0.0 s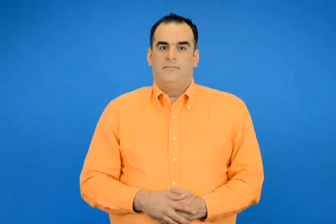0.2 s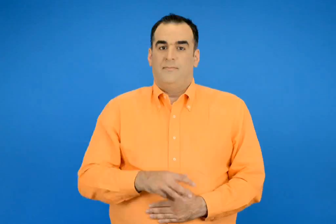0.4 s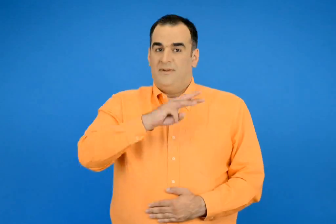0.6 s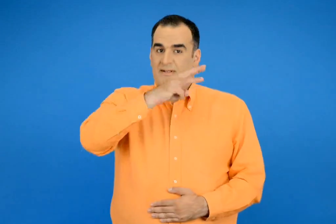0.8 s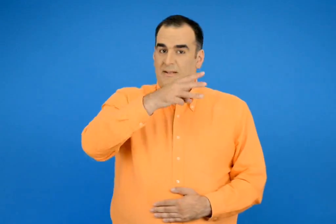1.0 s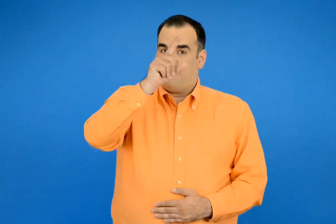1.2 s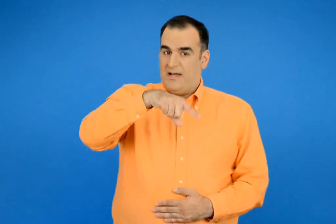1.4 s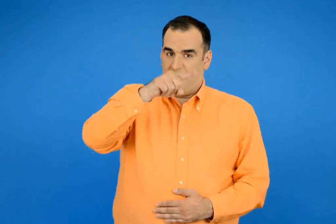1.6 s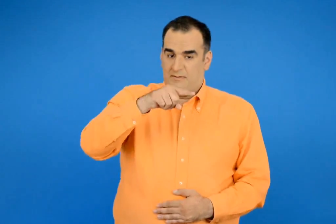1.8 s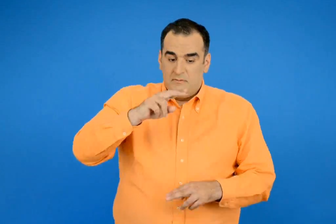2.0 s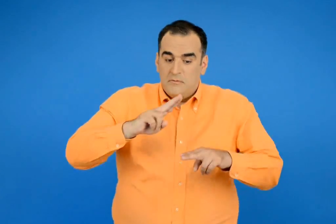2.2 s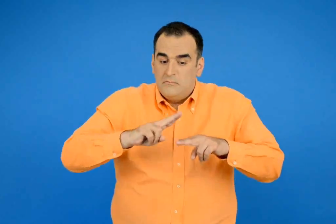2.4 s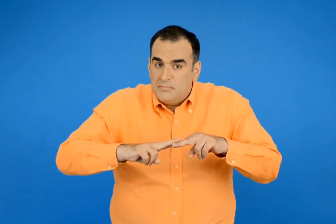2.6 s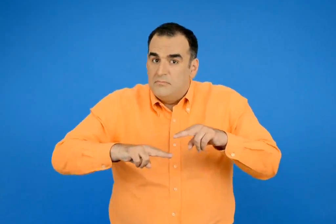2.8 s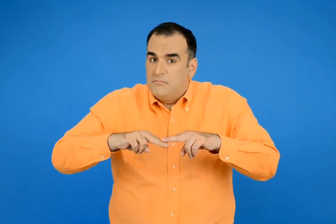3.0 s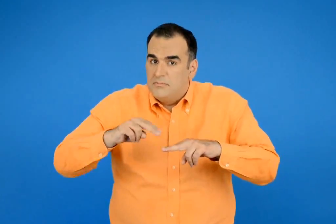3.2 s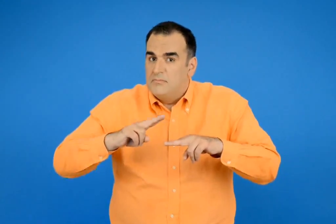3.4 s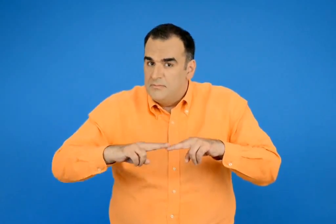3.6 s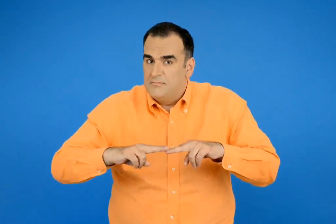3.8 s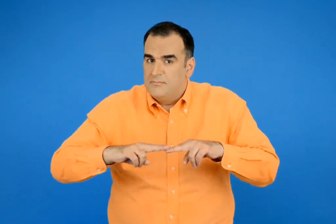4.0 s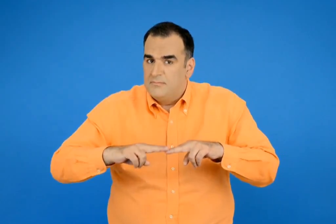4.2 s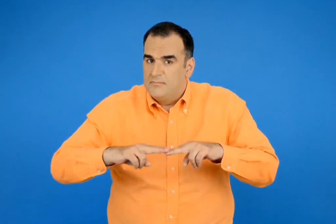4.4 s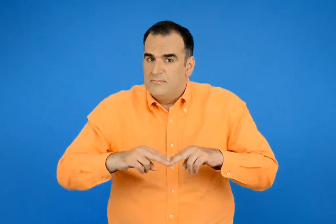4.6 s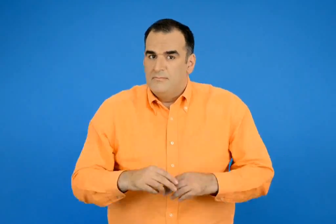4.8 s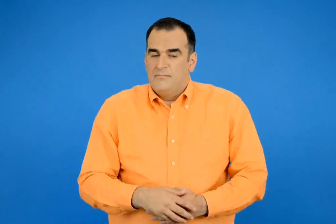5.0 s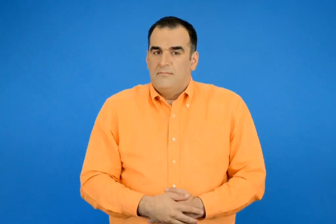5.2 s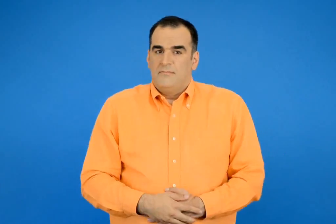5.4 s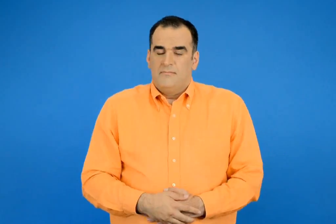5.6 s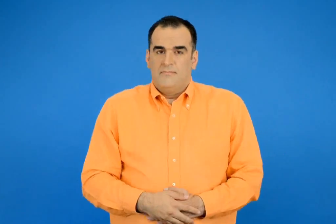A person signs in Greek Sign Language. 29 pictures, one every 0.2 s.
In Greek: την τρίτη μέρα έφτιαξε
